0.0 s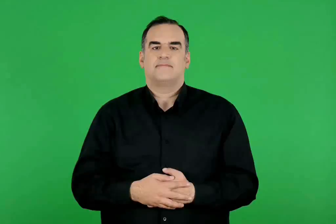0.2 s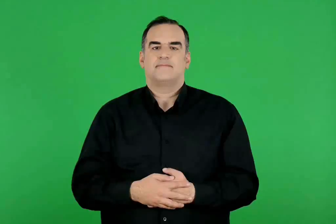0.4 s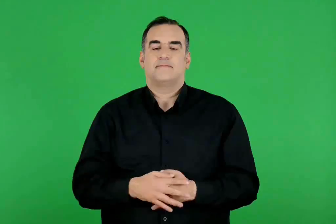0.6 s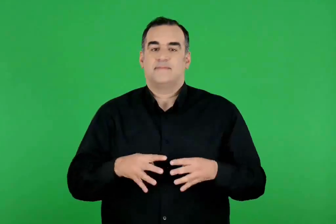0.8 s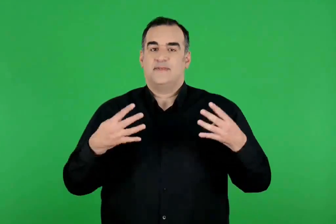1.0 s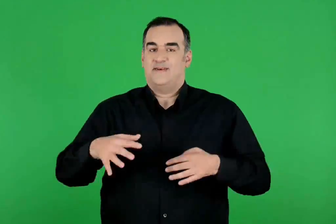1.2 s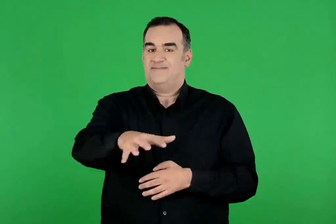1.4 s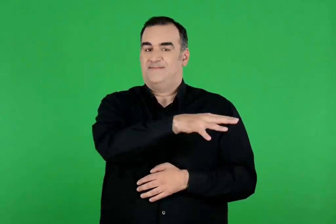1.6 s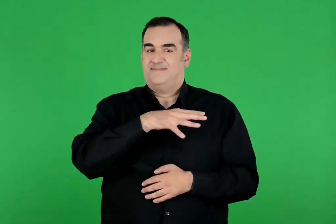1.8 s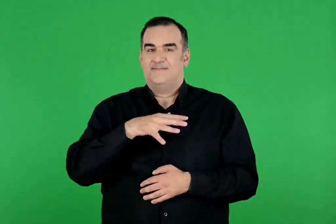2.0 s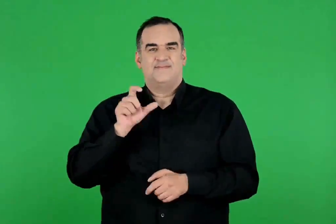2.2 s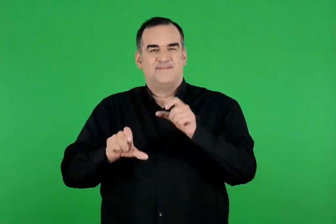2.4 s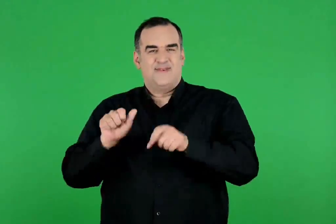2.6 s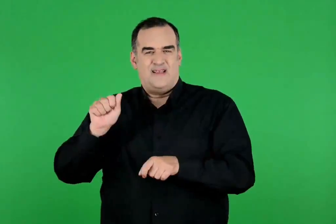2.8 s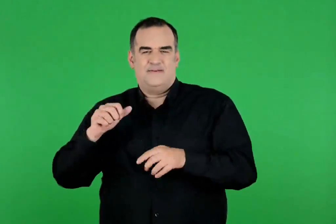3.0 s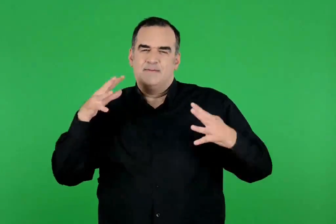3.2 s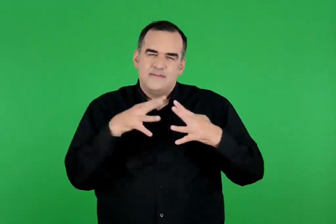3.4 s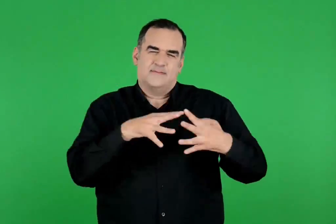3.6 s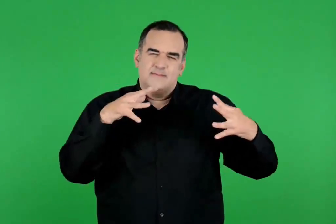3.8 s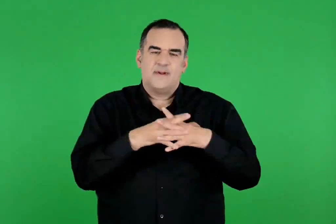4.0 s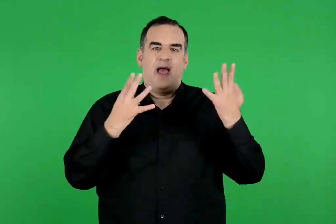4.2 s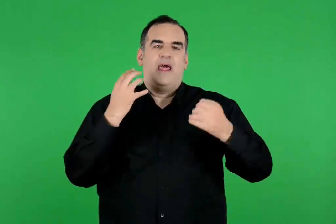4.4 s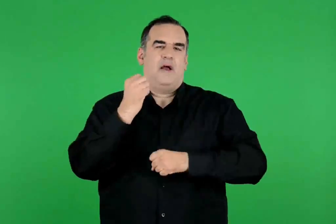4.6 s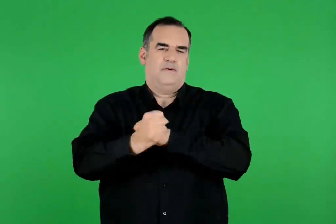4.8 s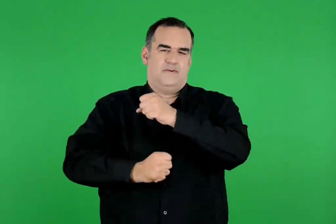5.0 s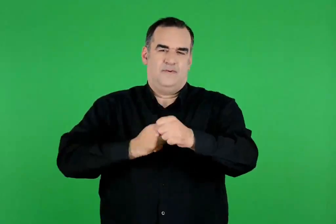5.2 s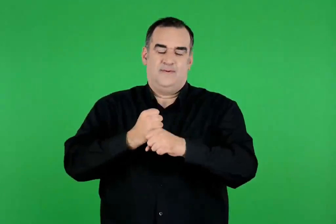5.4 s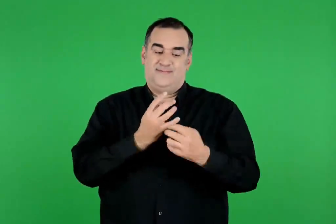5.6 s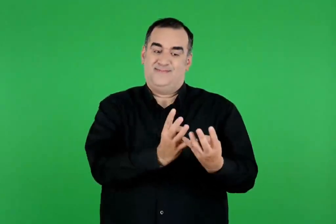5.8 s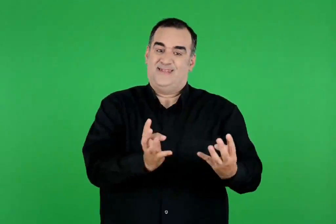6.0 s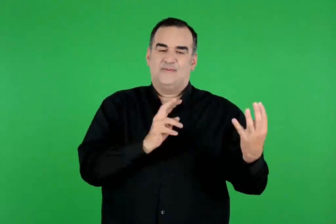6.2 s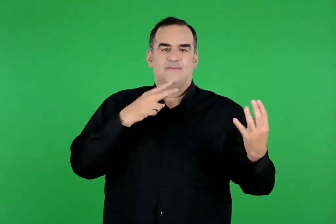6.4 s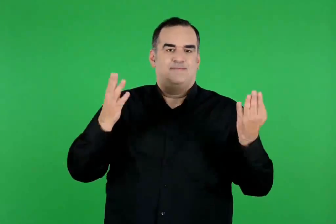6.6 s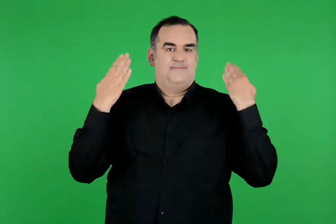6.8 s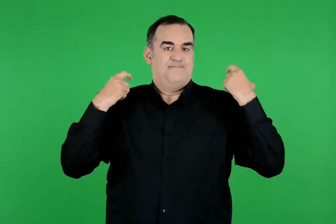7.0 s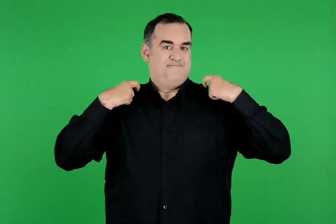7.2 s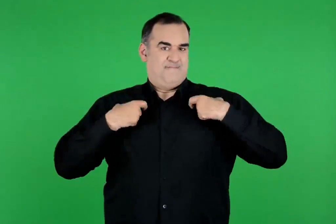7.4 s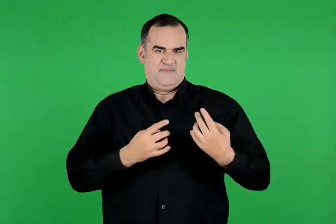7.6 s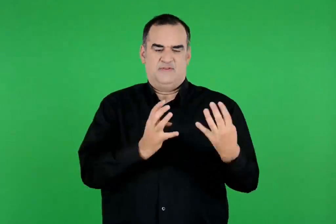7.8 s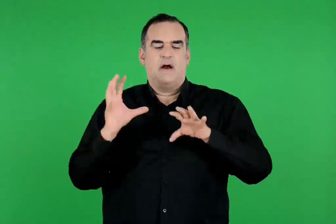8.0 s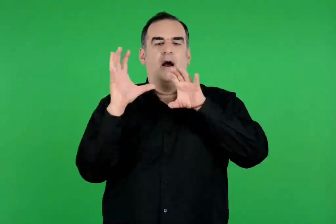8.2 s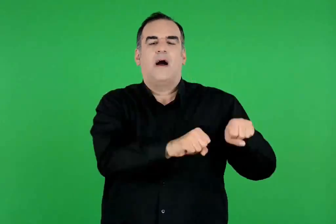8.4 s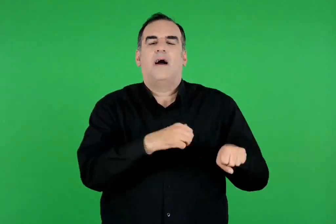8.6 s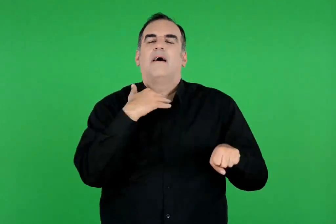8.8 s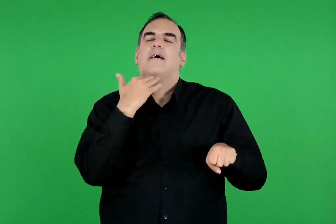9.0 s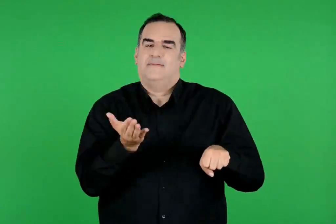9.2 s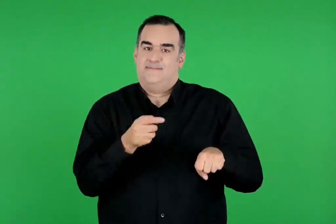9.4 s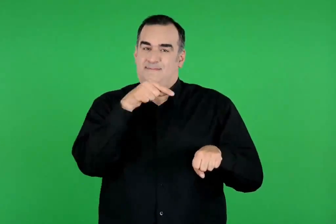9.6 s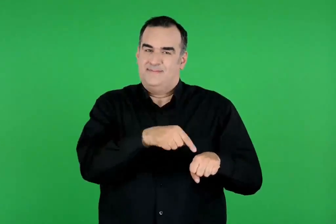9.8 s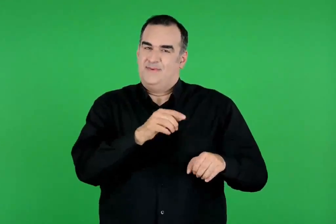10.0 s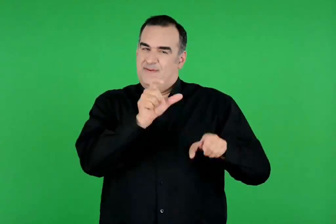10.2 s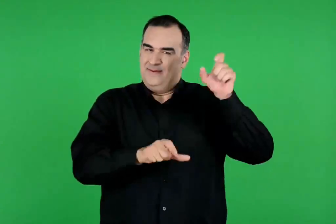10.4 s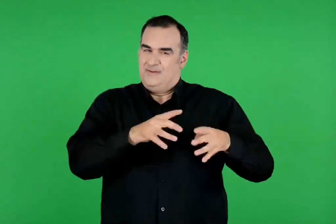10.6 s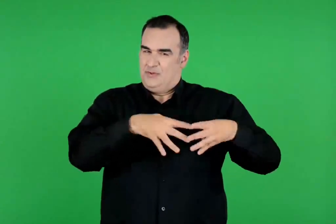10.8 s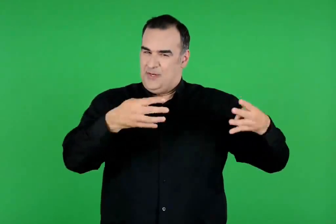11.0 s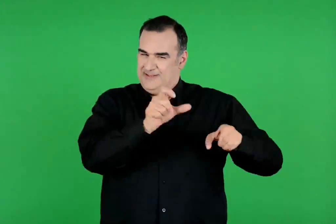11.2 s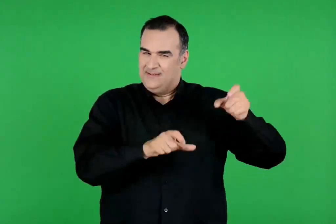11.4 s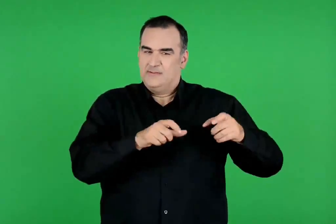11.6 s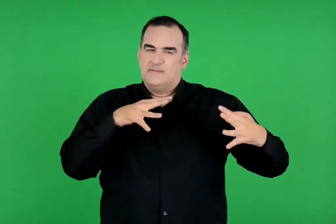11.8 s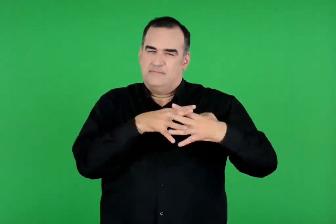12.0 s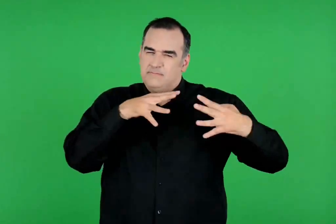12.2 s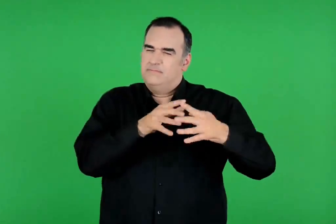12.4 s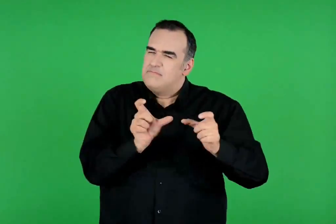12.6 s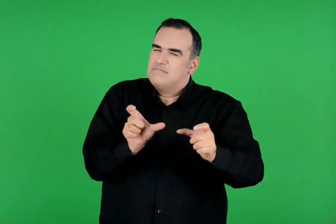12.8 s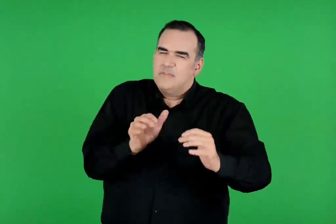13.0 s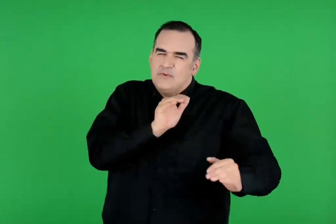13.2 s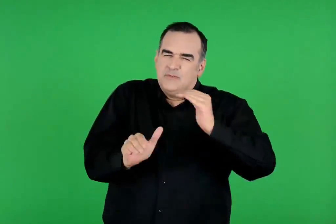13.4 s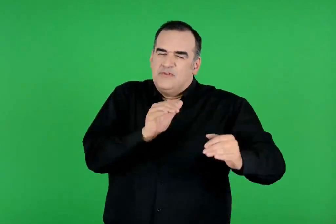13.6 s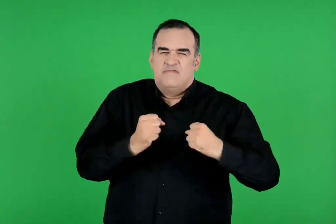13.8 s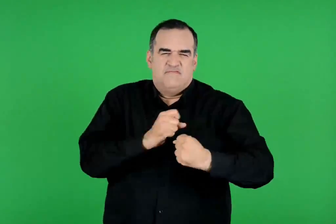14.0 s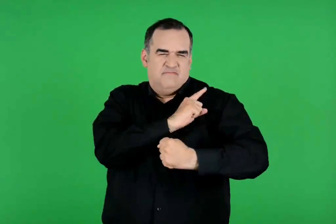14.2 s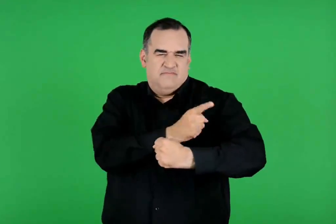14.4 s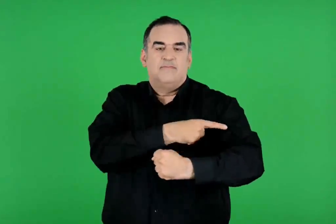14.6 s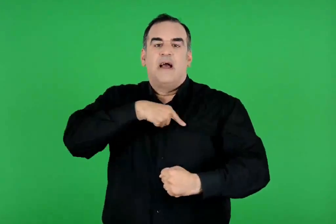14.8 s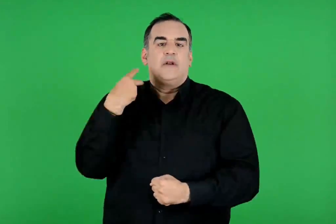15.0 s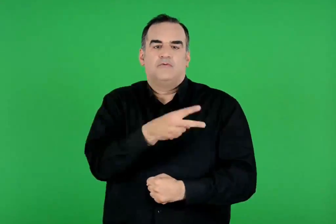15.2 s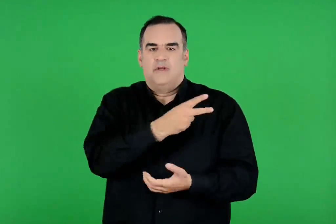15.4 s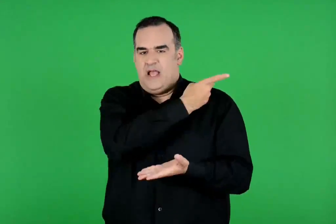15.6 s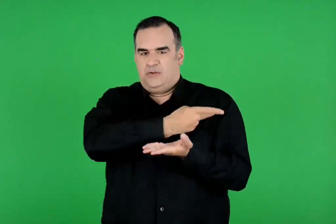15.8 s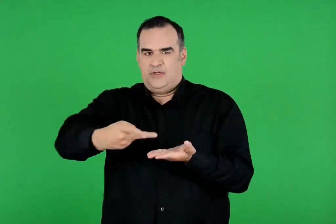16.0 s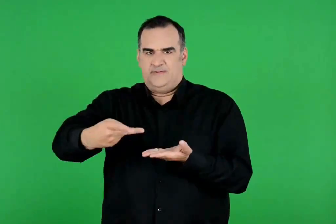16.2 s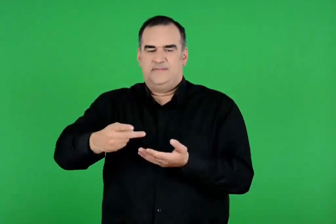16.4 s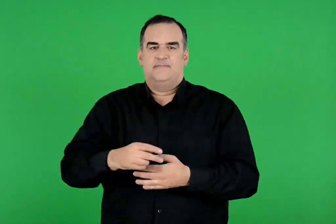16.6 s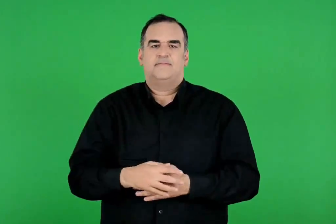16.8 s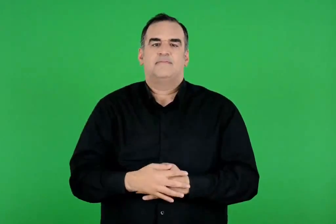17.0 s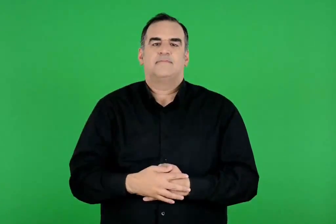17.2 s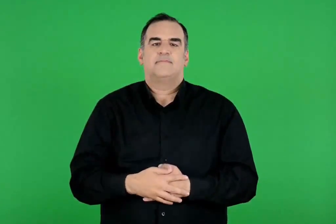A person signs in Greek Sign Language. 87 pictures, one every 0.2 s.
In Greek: εννιά χρόνια πολέμησαν οι αχαιοί στην τροία , μα το κάστρο του πρίαμου ήταν άπαρτο κι οι τρώες , με αρχηγό τους τον έκτορα , το υπεράσπιζαν γενναία
